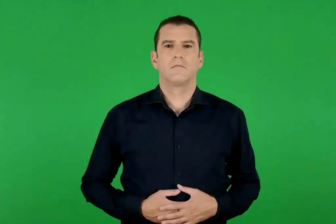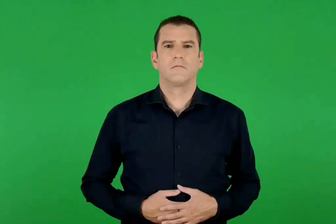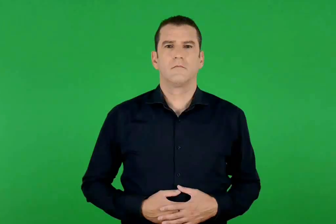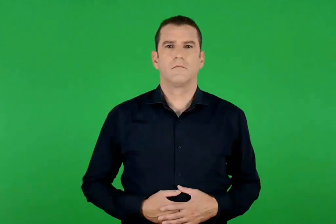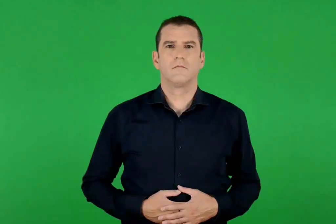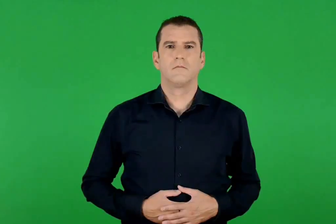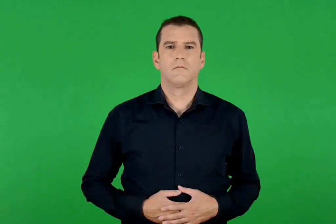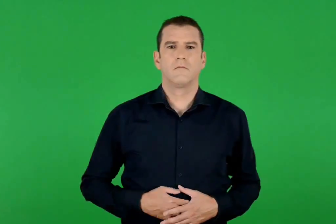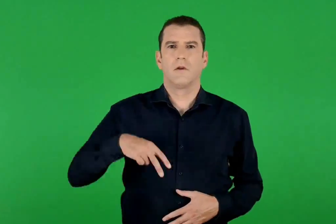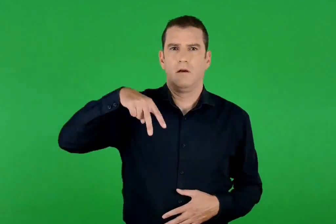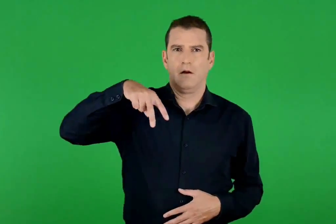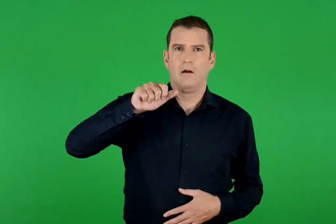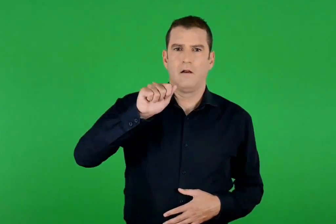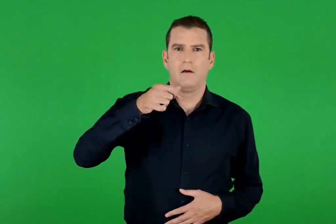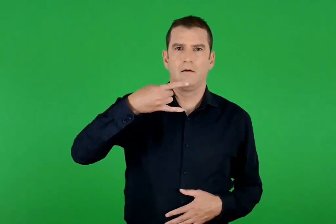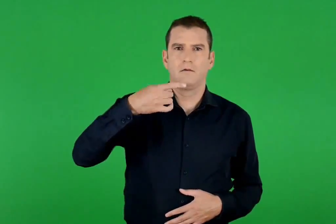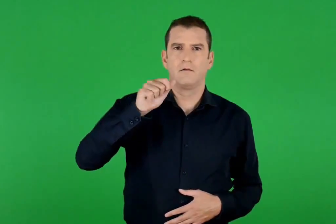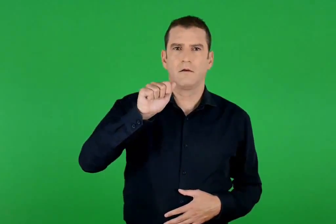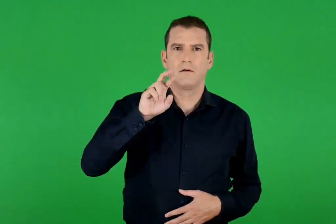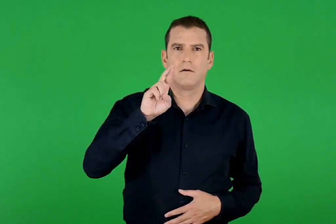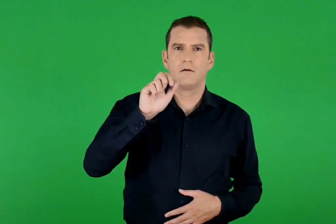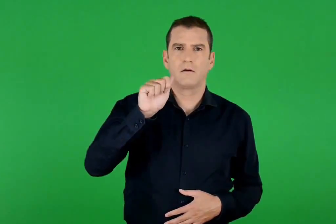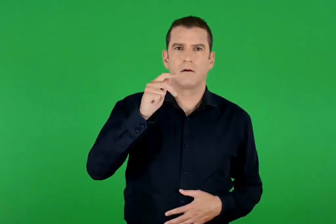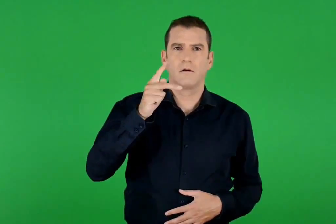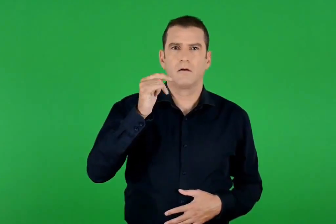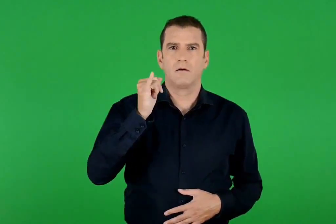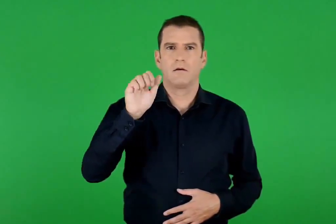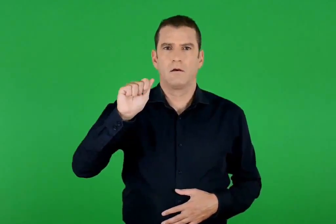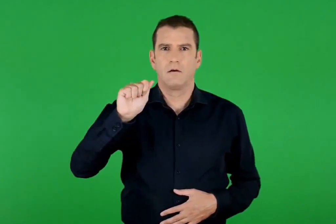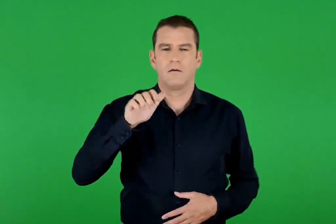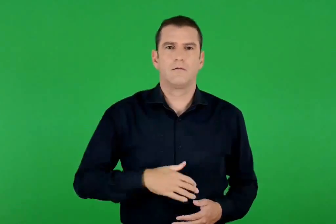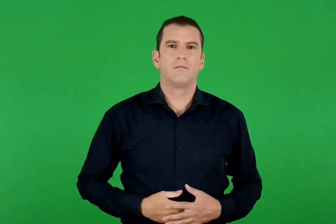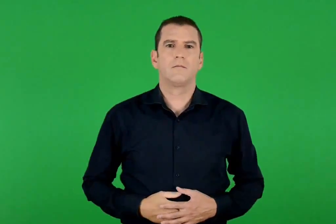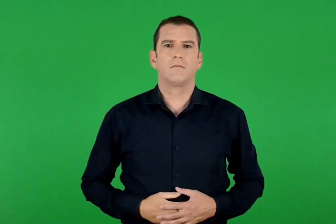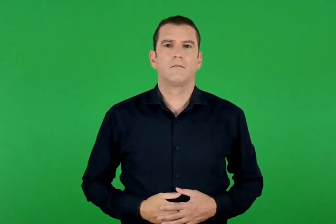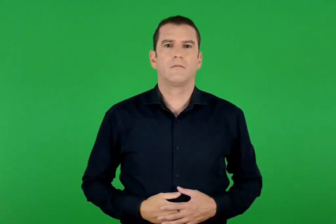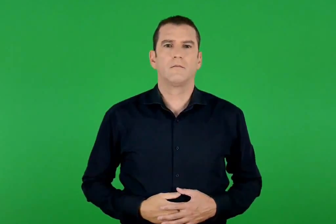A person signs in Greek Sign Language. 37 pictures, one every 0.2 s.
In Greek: τα λαζαράκια
